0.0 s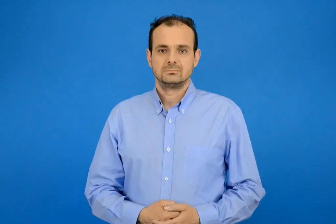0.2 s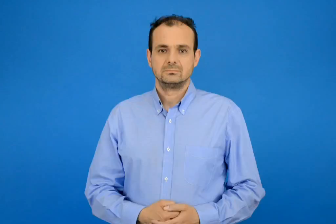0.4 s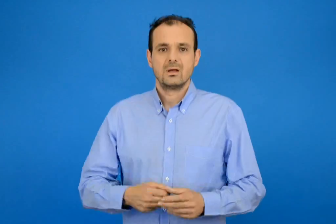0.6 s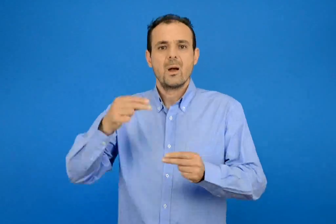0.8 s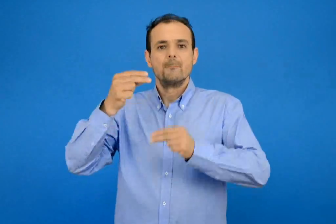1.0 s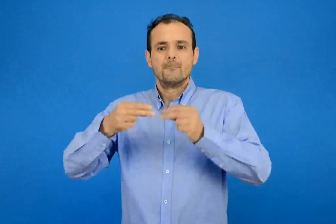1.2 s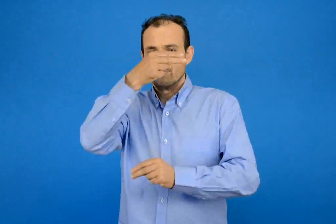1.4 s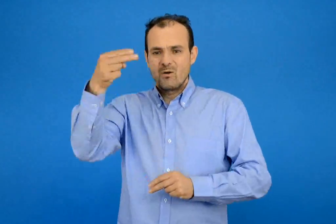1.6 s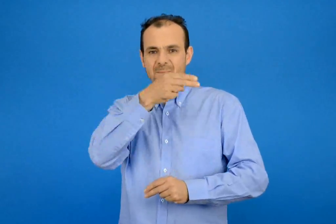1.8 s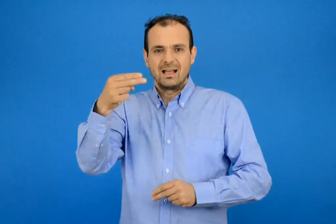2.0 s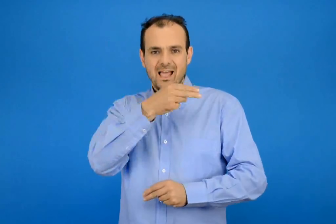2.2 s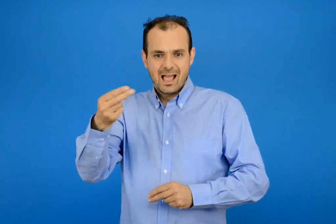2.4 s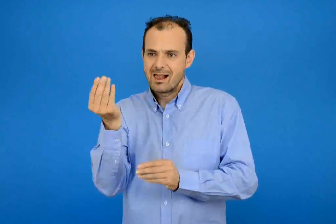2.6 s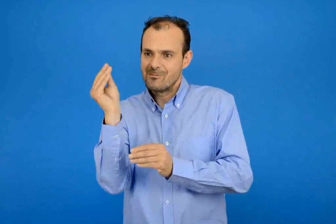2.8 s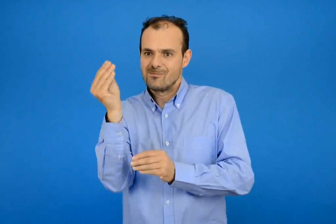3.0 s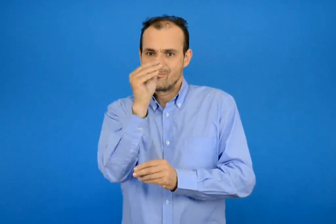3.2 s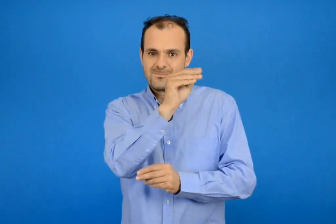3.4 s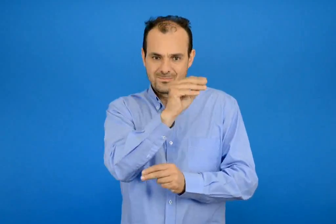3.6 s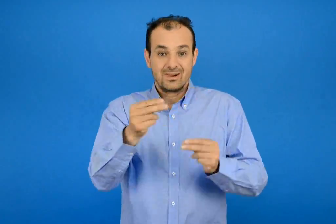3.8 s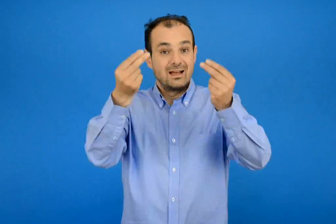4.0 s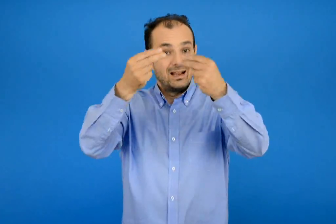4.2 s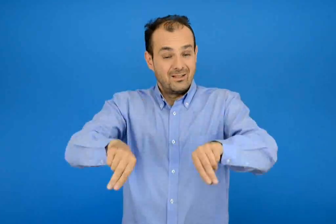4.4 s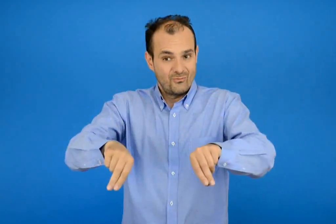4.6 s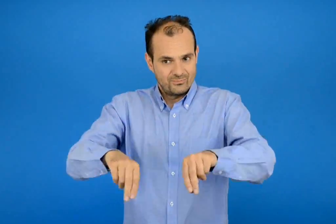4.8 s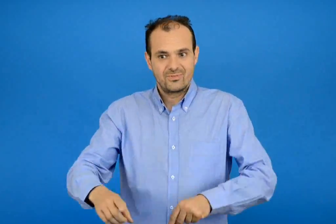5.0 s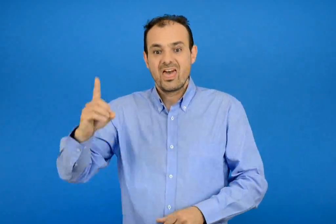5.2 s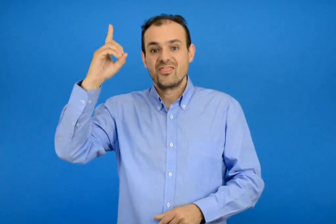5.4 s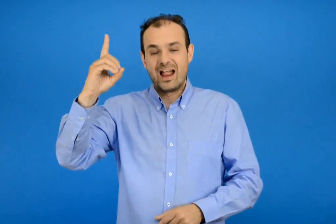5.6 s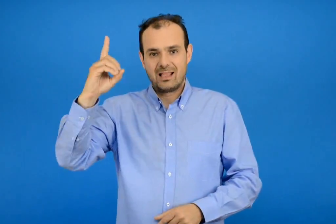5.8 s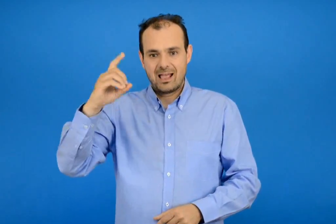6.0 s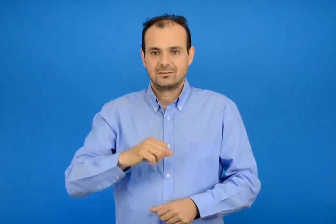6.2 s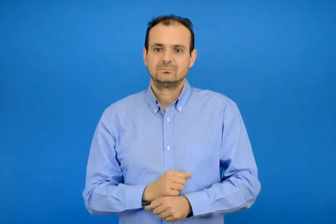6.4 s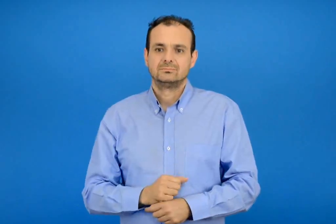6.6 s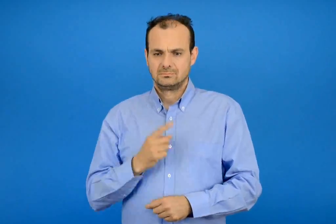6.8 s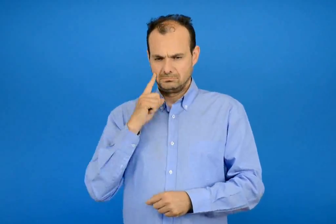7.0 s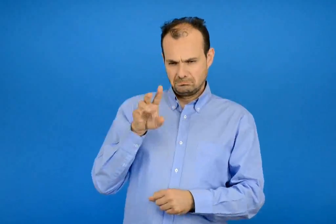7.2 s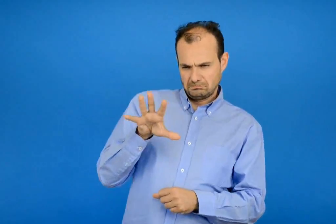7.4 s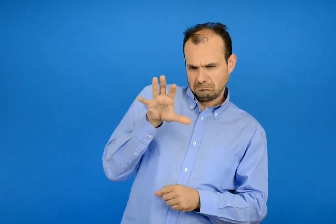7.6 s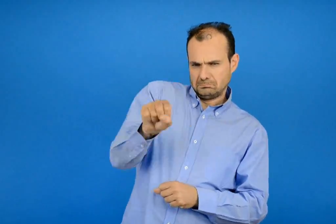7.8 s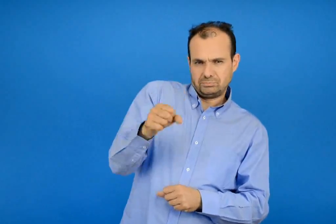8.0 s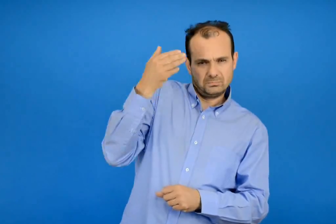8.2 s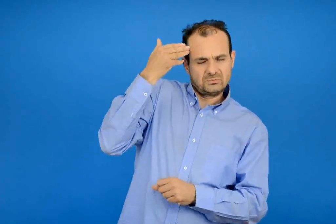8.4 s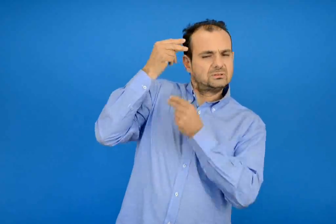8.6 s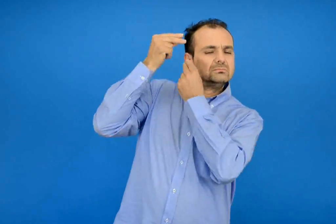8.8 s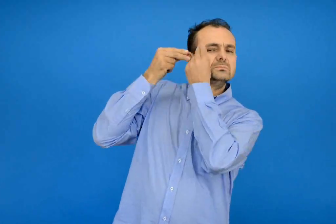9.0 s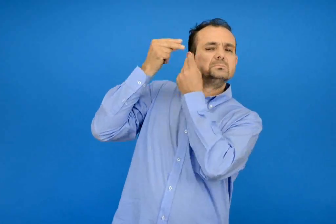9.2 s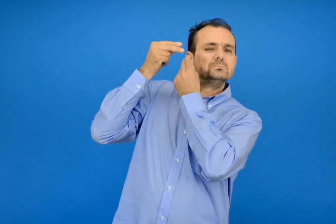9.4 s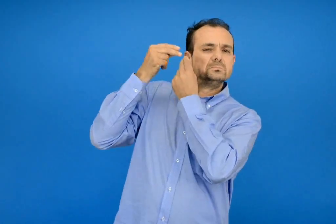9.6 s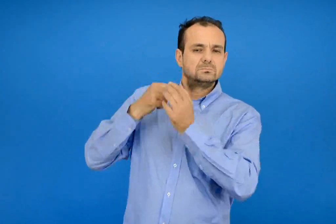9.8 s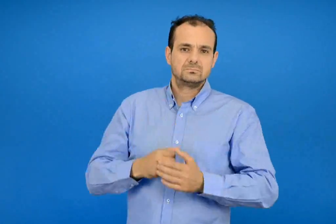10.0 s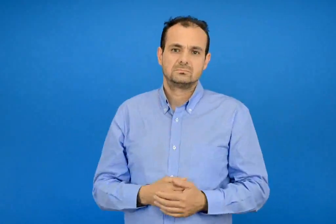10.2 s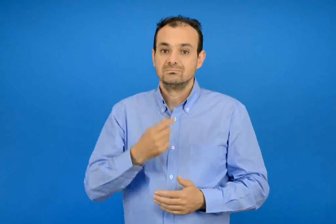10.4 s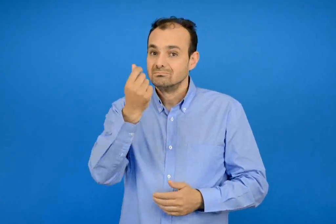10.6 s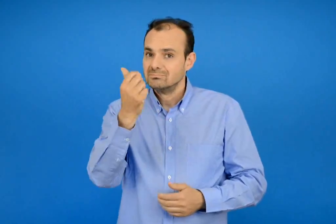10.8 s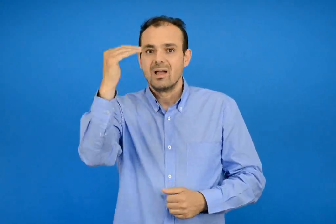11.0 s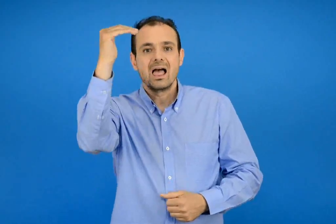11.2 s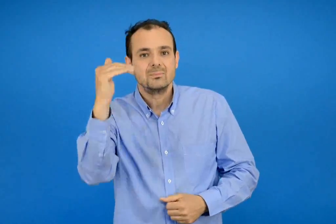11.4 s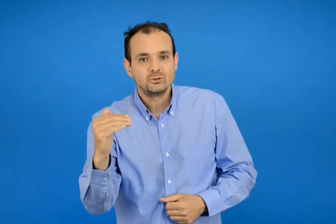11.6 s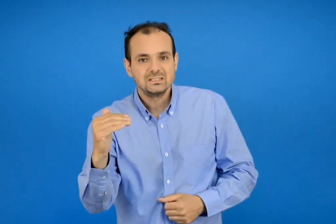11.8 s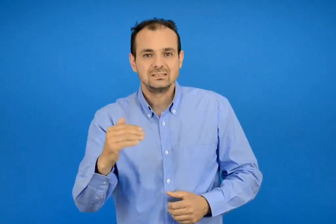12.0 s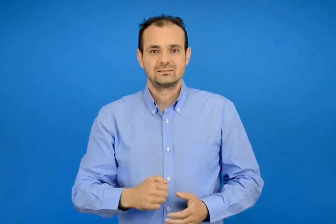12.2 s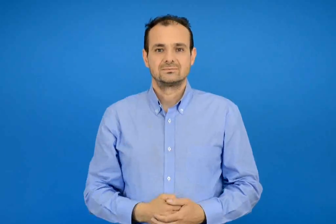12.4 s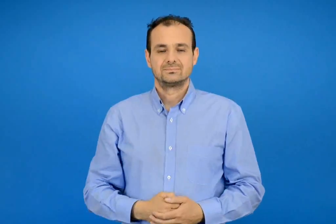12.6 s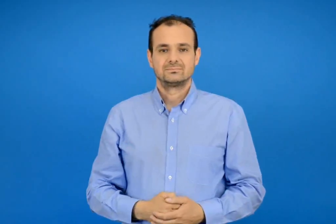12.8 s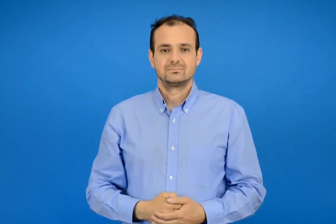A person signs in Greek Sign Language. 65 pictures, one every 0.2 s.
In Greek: λύνω σύνθετα προβλήματα δ η εκτίμηση στους υπολογισμούς στις εκπτώσεις
